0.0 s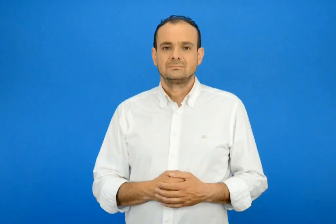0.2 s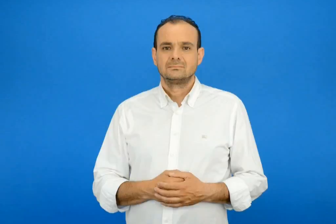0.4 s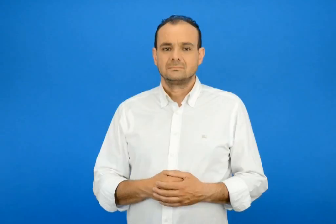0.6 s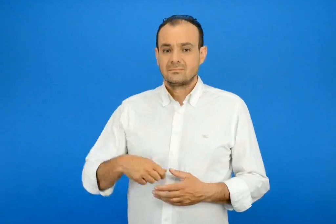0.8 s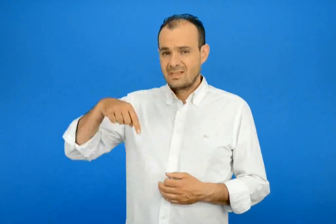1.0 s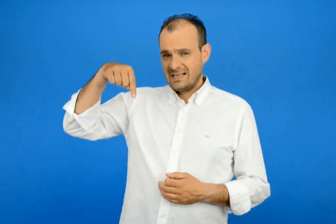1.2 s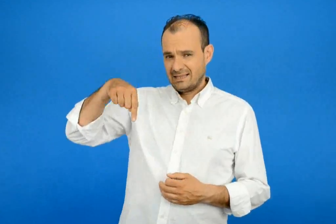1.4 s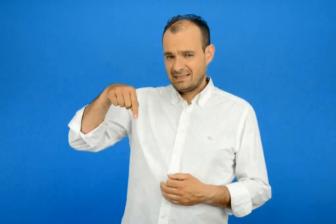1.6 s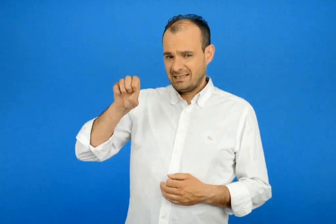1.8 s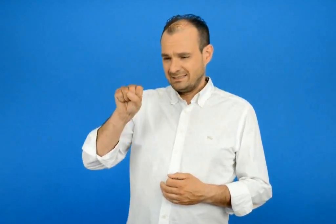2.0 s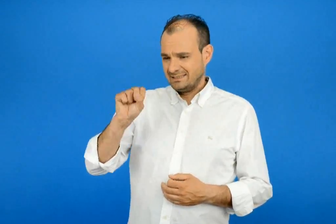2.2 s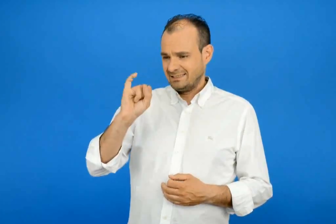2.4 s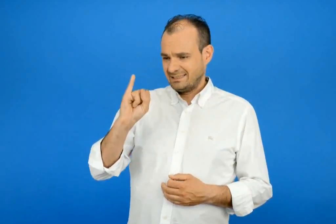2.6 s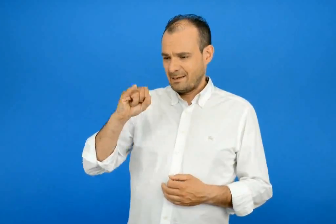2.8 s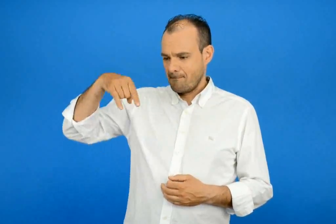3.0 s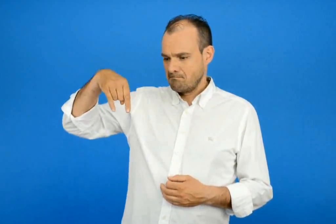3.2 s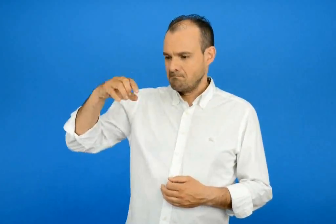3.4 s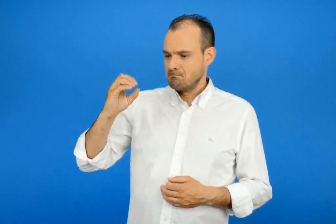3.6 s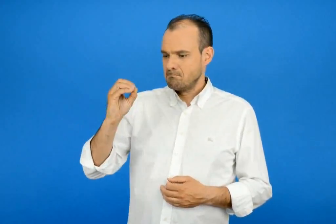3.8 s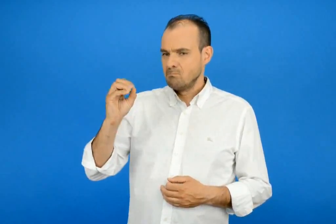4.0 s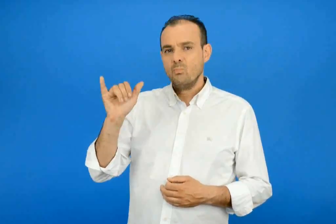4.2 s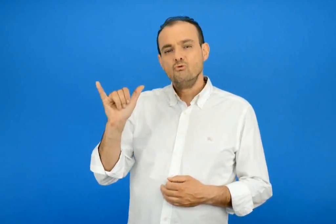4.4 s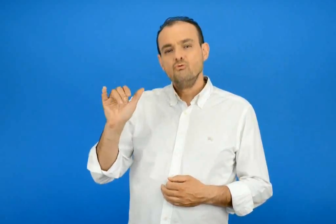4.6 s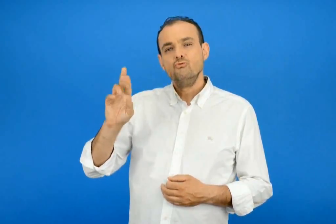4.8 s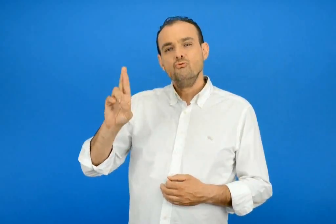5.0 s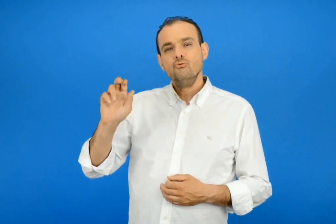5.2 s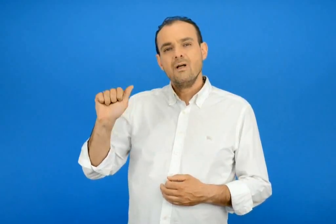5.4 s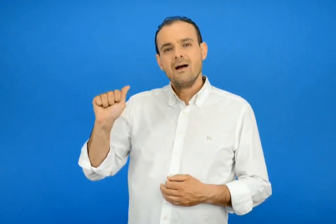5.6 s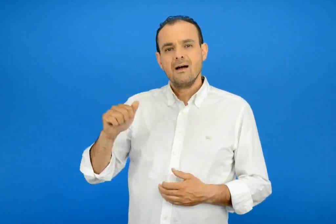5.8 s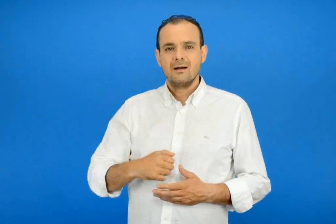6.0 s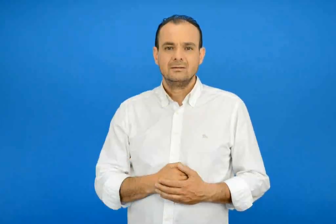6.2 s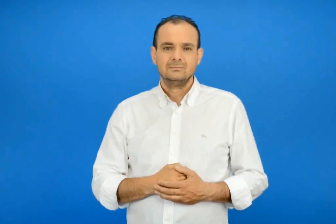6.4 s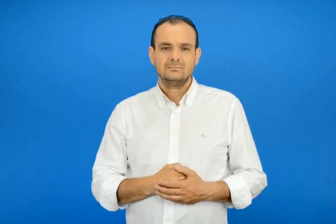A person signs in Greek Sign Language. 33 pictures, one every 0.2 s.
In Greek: τσίπουρα
